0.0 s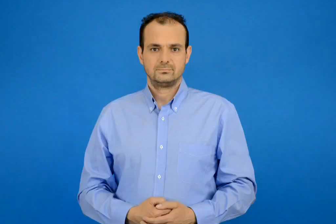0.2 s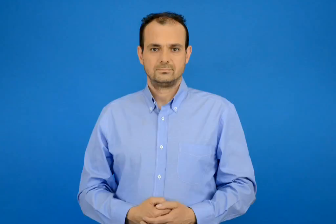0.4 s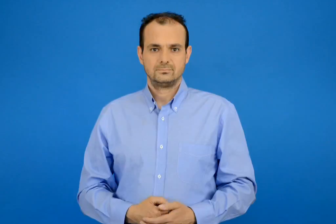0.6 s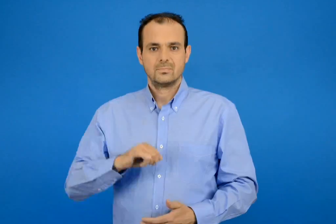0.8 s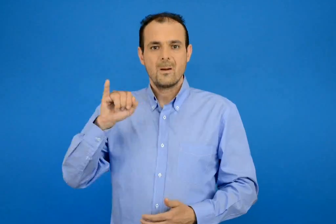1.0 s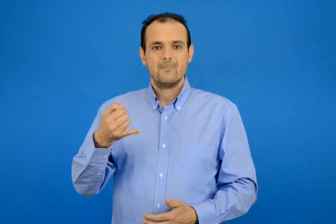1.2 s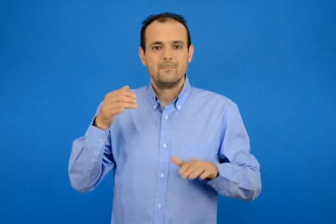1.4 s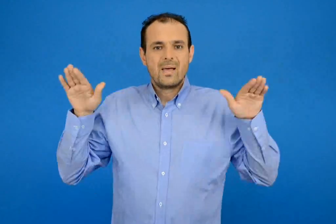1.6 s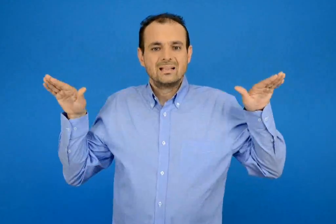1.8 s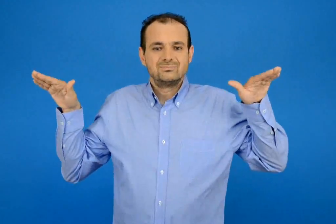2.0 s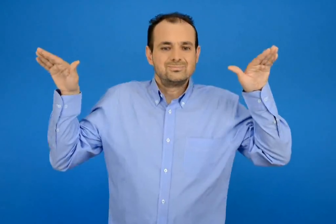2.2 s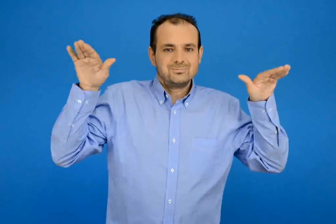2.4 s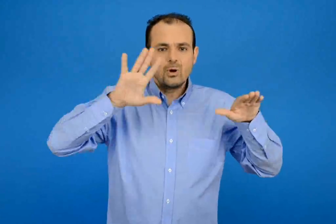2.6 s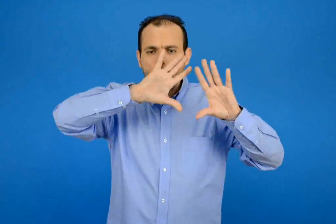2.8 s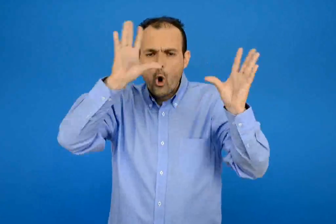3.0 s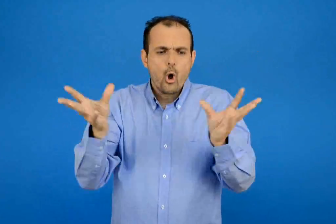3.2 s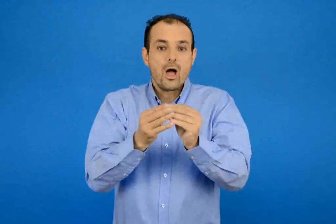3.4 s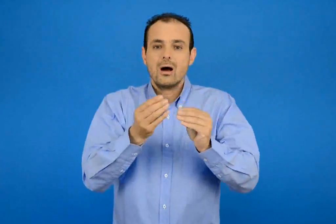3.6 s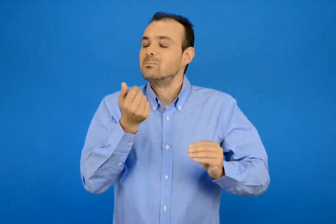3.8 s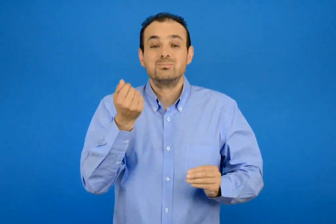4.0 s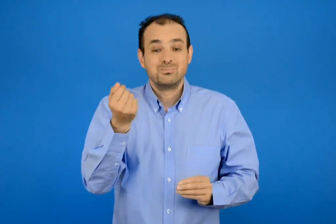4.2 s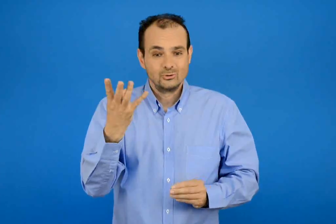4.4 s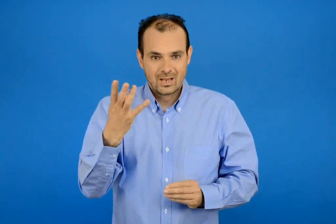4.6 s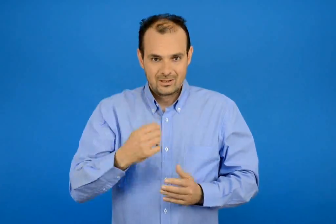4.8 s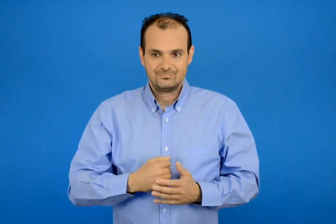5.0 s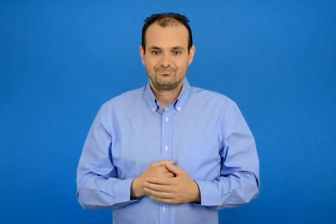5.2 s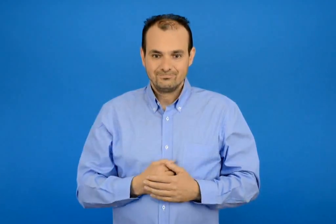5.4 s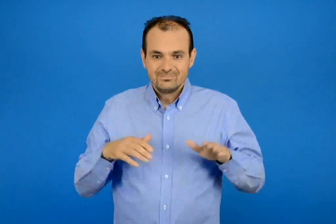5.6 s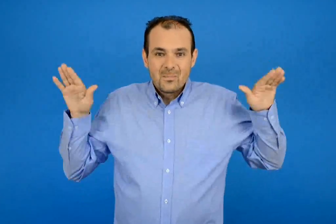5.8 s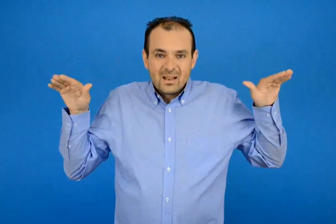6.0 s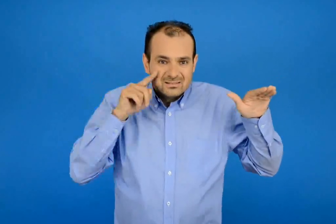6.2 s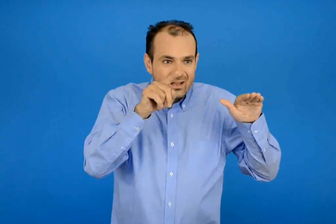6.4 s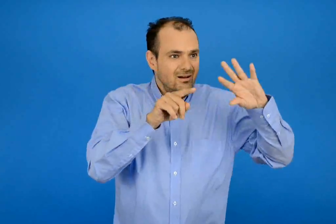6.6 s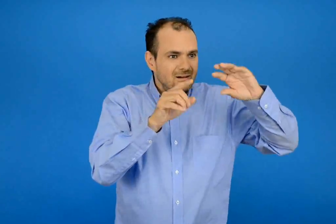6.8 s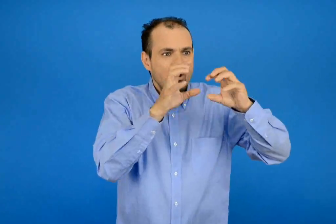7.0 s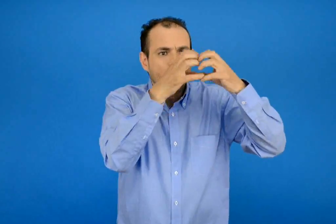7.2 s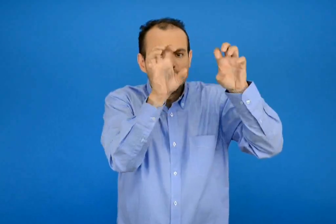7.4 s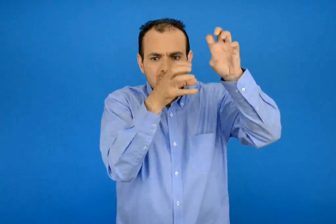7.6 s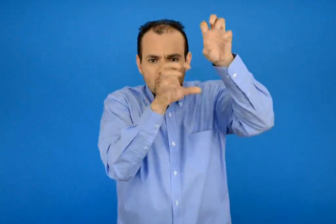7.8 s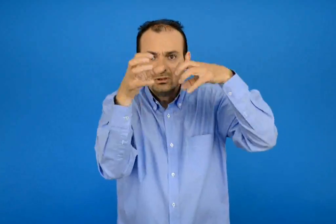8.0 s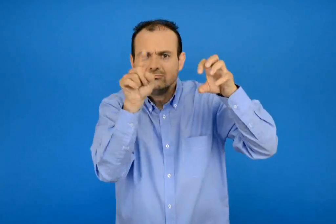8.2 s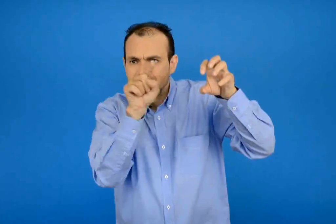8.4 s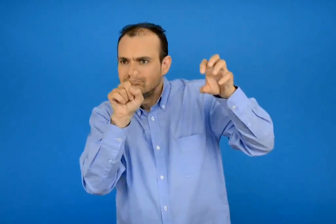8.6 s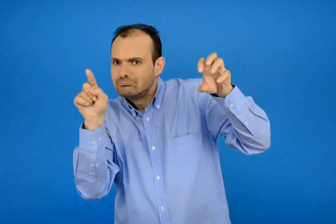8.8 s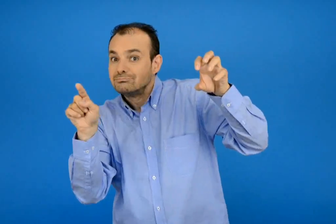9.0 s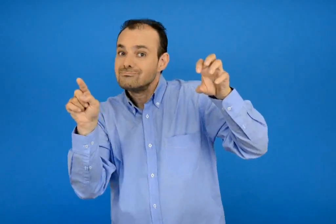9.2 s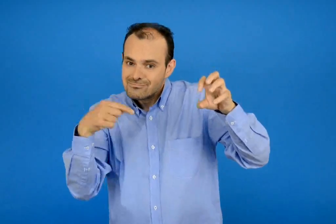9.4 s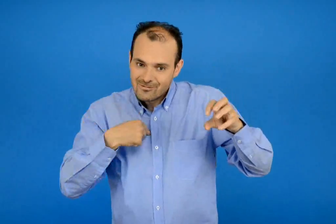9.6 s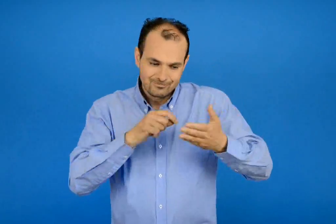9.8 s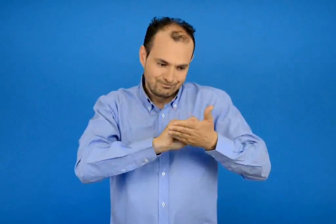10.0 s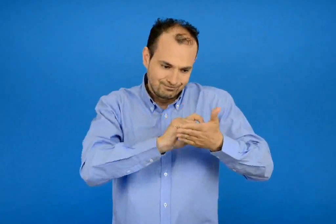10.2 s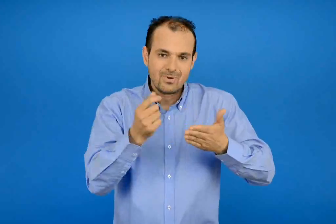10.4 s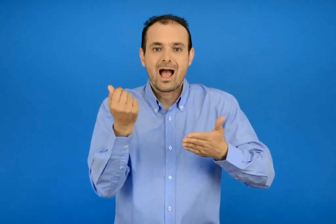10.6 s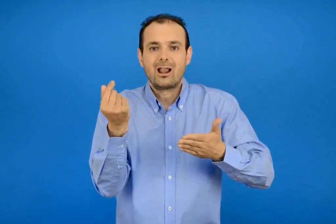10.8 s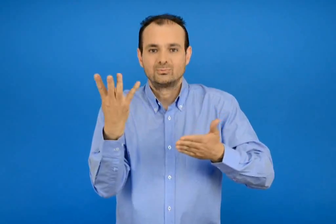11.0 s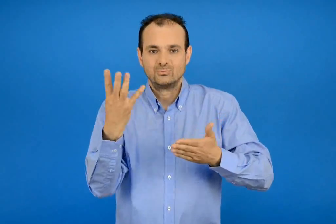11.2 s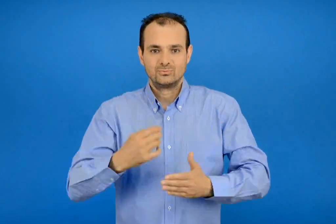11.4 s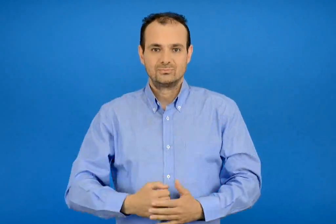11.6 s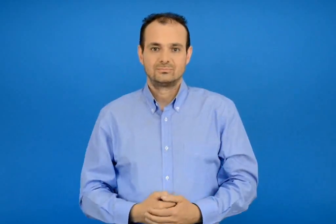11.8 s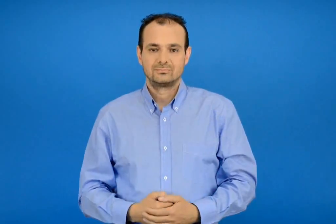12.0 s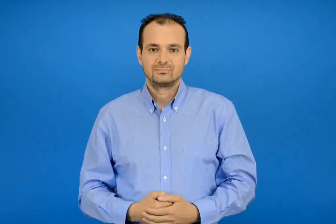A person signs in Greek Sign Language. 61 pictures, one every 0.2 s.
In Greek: πόσες είναι όλες οι μέλισσες ; πως χωρίζονται μεταξύ τους ; γραφώ τους αριθμούς
